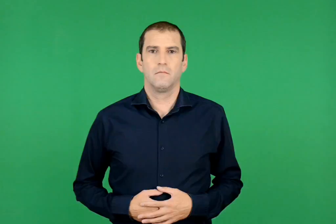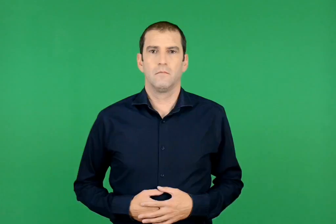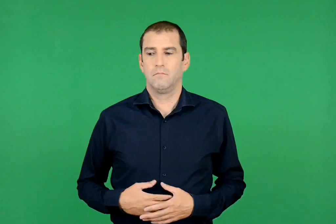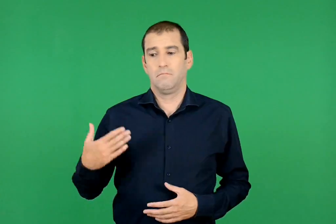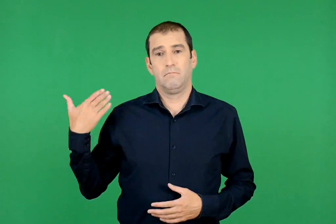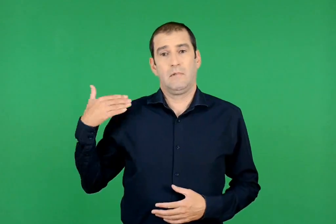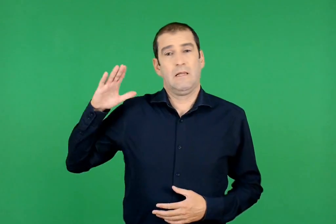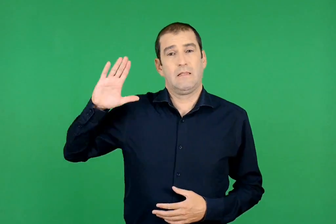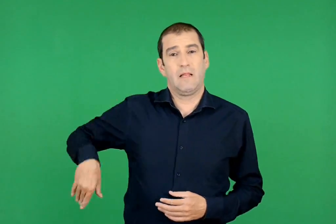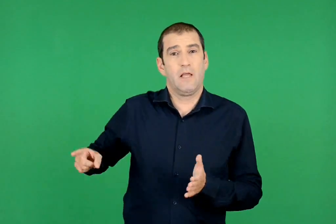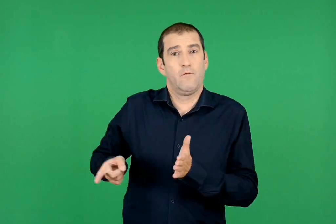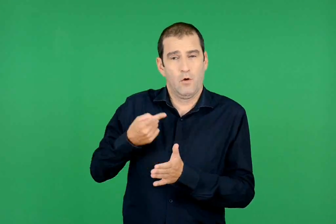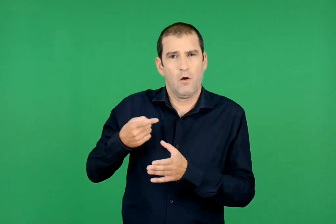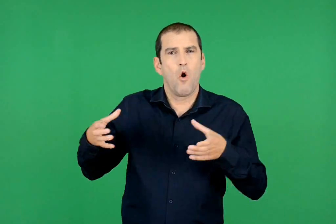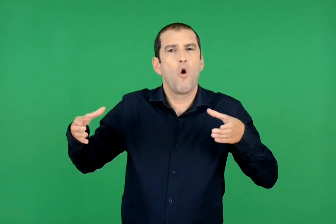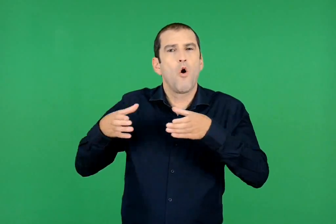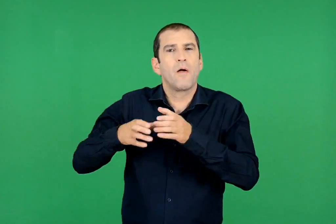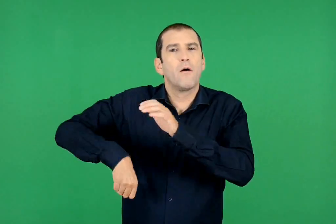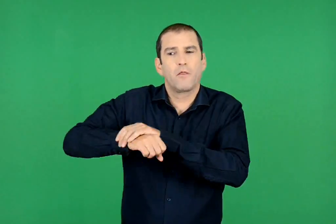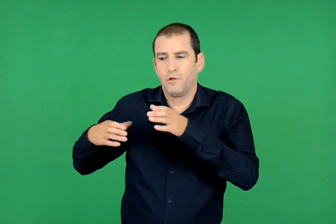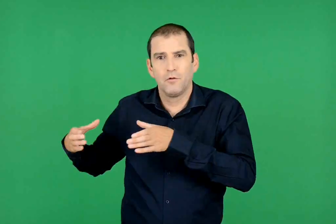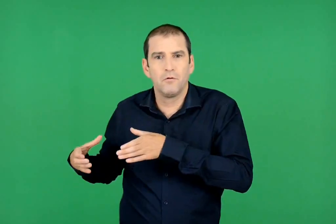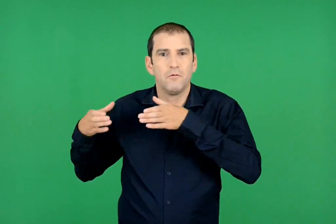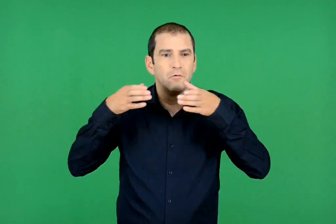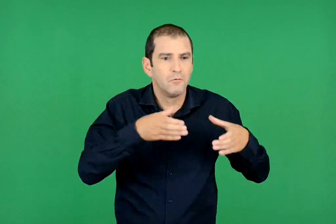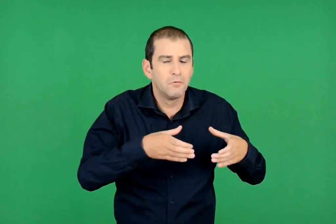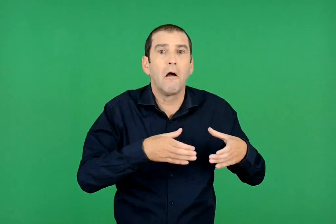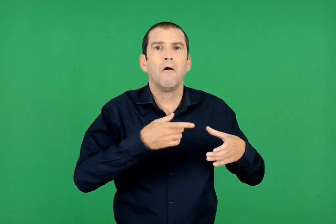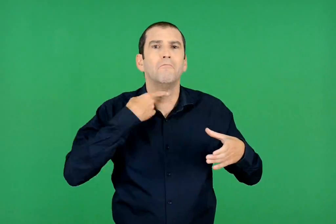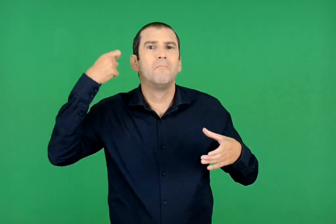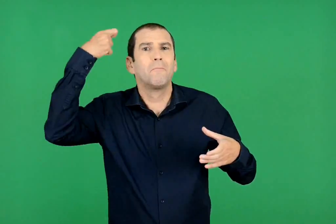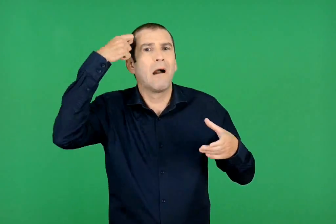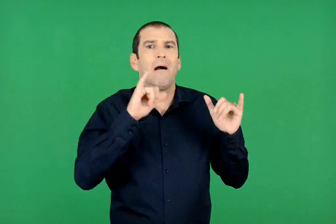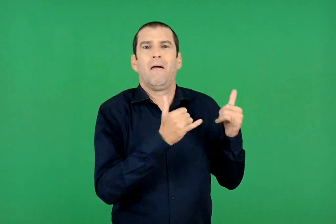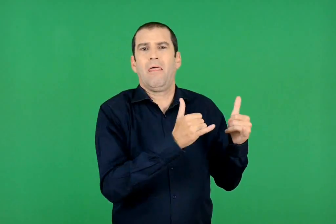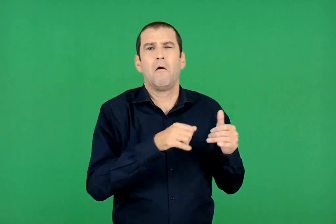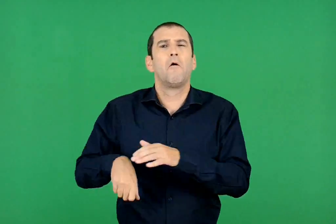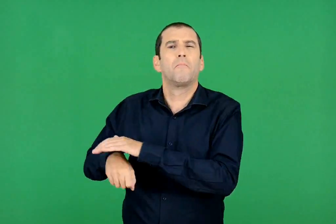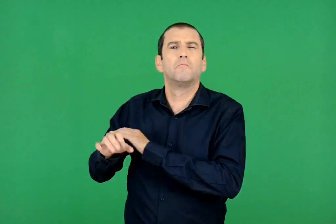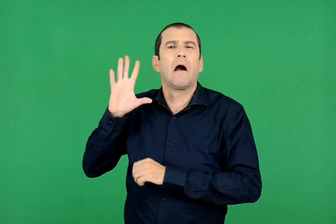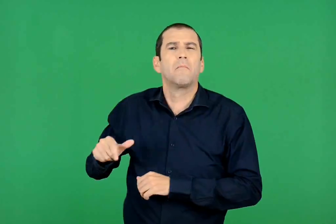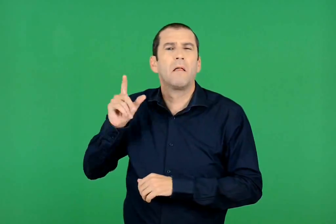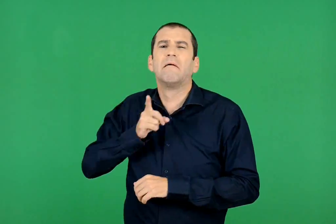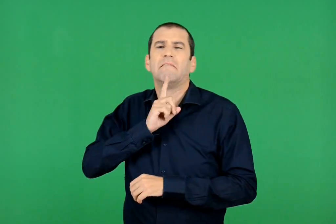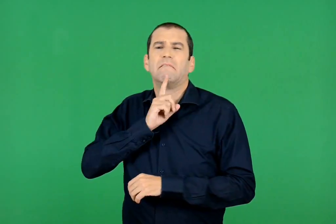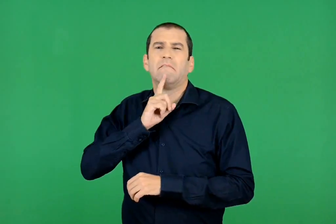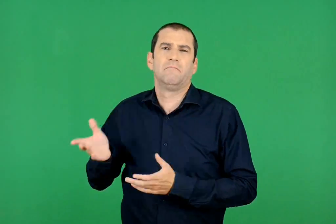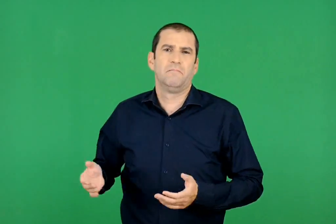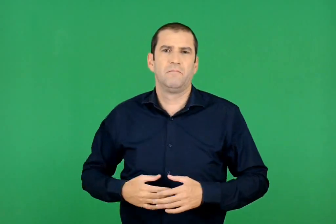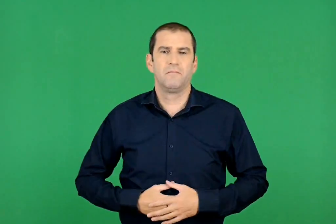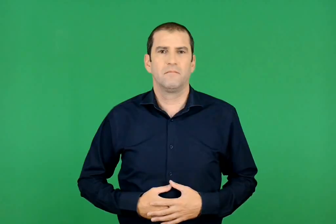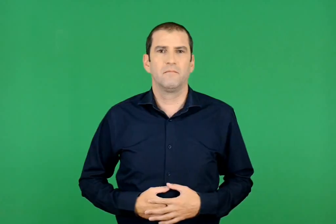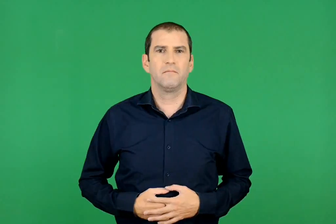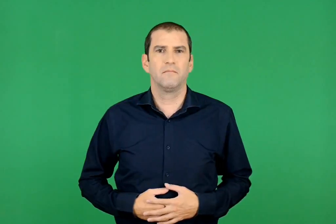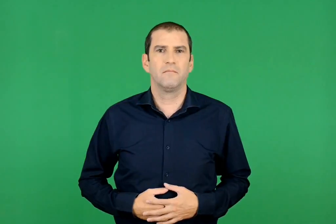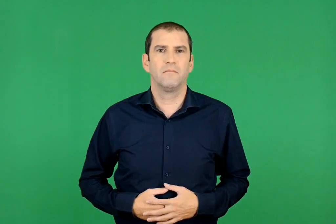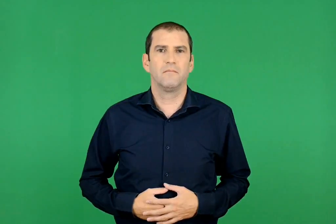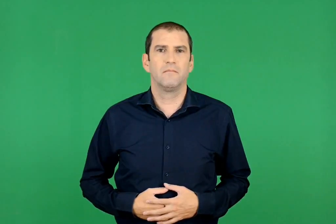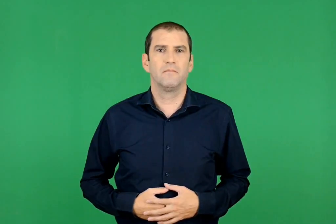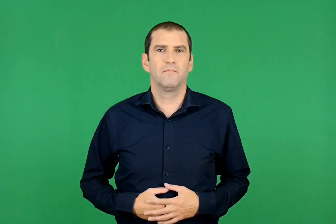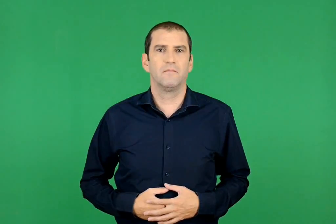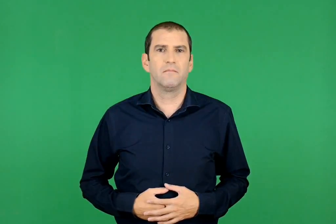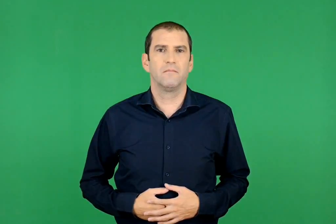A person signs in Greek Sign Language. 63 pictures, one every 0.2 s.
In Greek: την τελευταία φορά πήγανε με όλη την ομάδα τού φουτμπόλ και το βρήκανε πως είναι πολύ πιο διασκεδαστικό. φουτμπόλ παίζεις κάθε μέρα
